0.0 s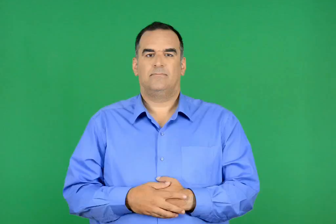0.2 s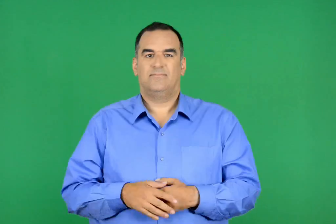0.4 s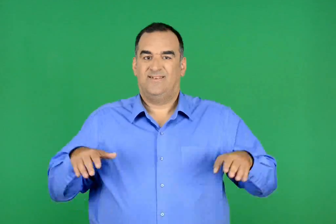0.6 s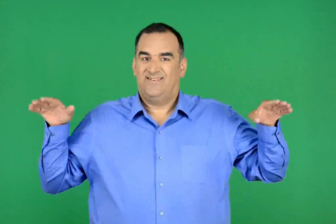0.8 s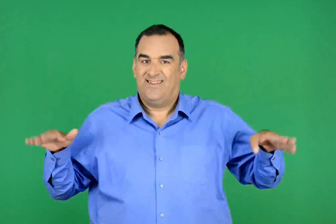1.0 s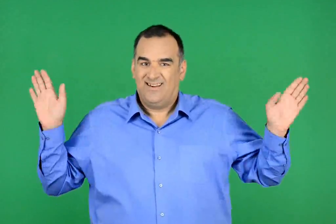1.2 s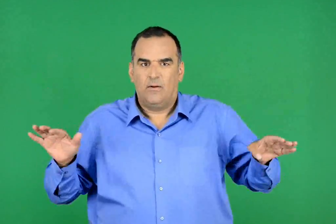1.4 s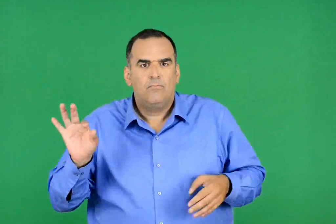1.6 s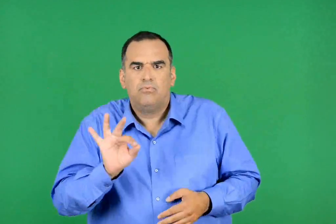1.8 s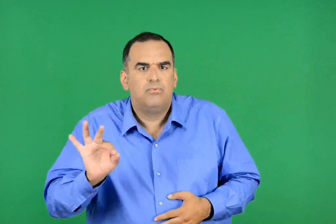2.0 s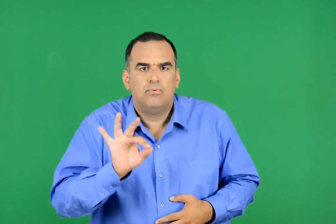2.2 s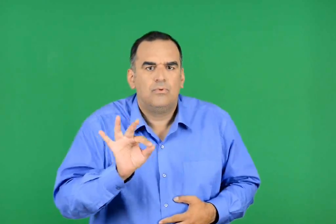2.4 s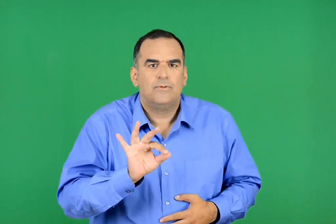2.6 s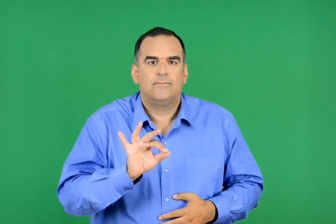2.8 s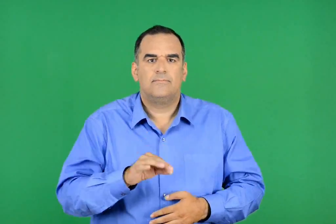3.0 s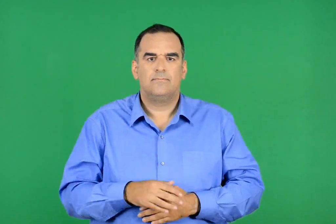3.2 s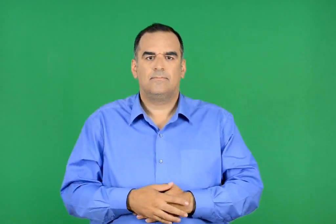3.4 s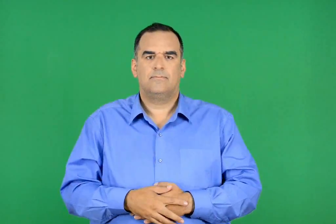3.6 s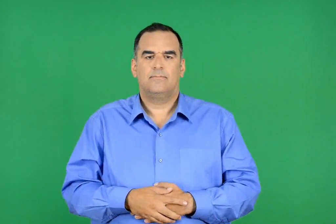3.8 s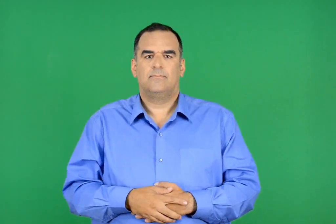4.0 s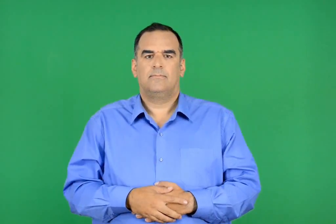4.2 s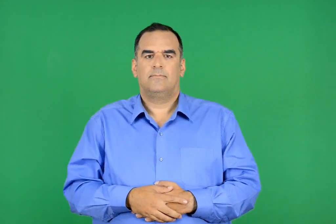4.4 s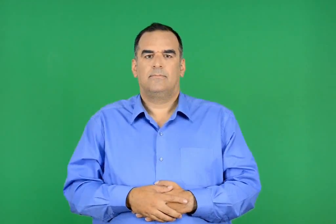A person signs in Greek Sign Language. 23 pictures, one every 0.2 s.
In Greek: πού είναι τα φτερά
